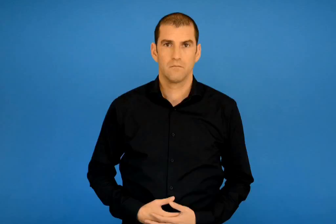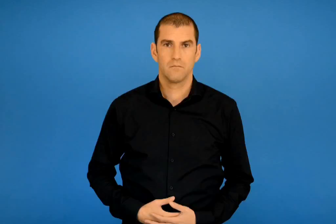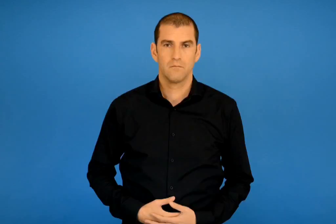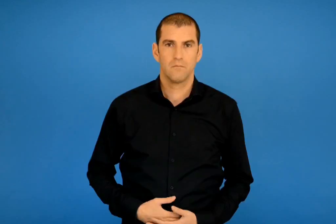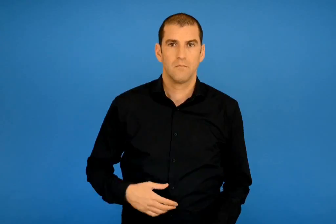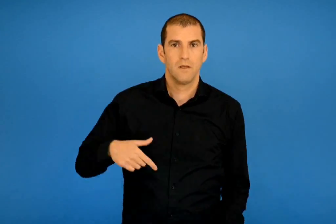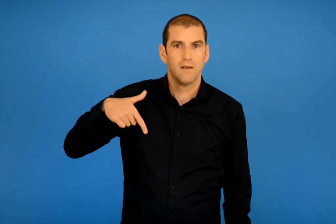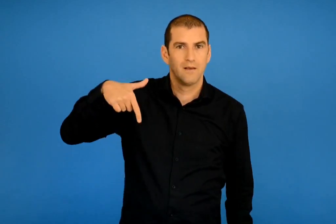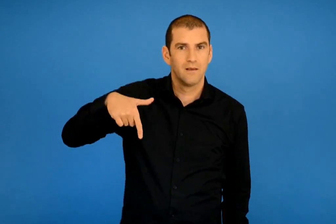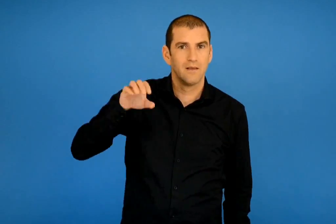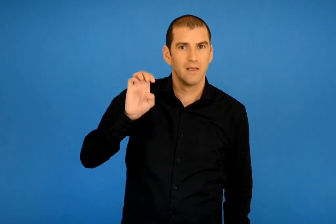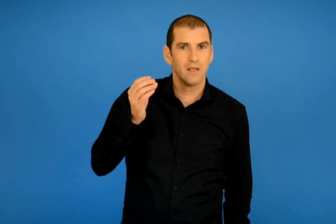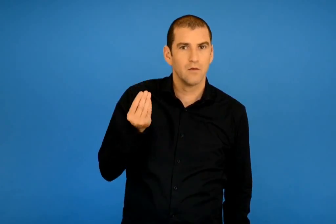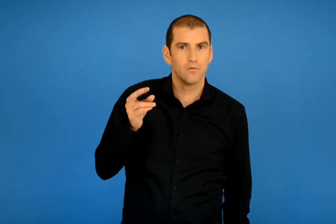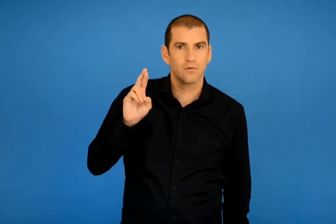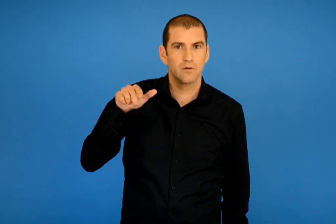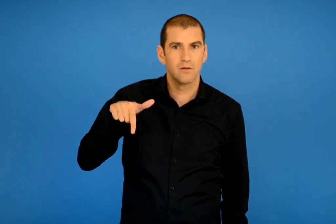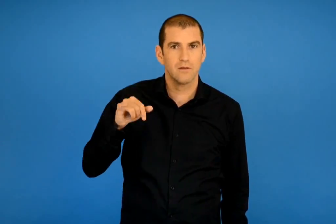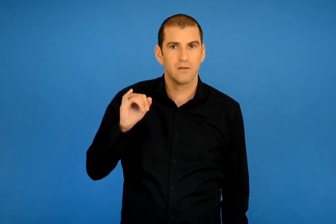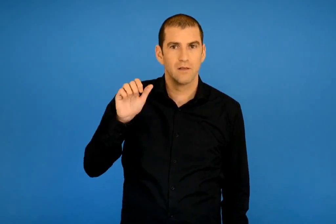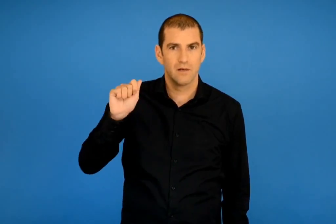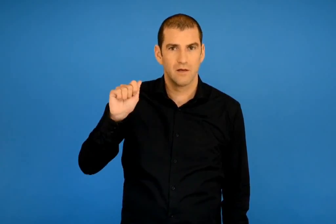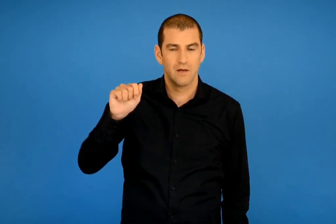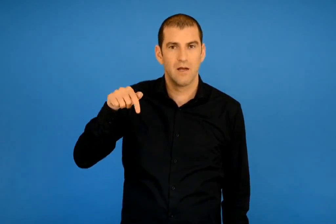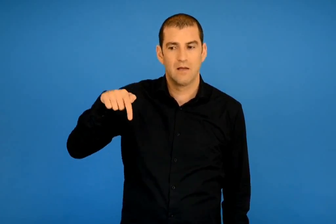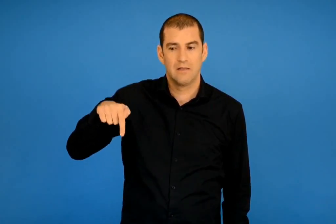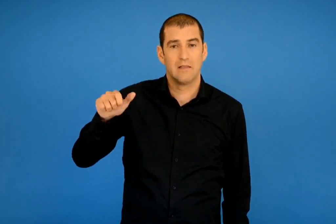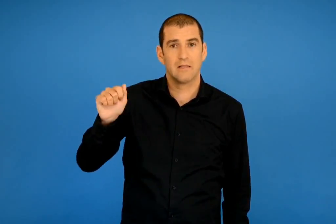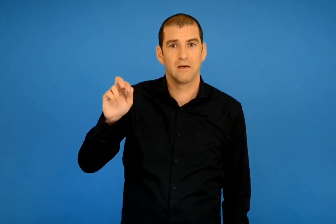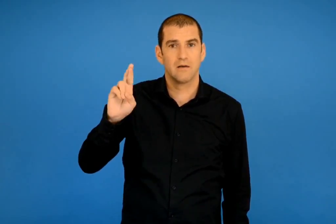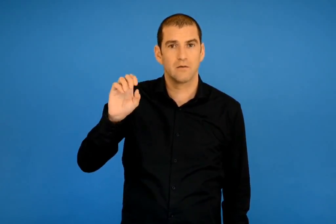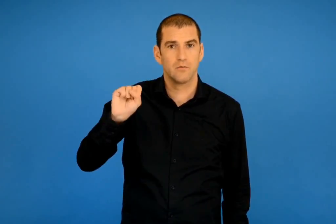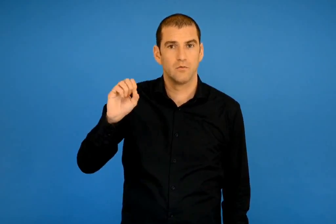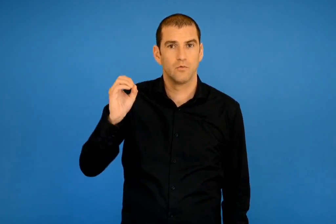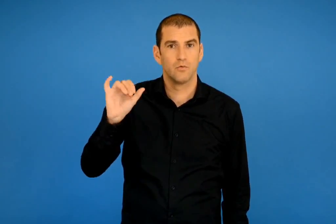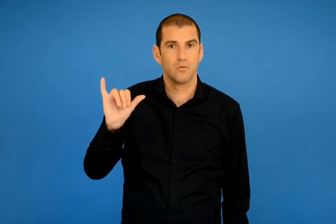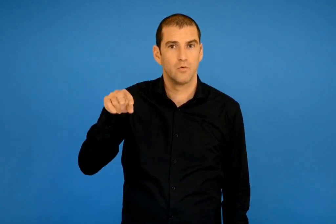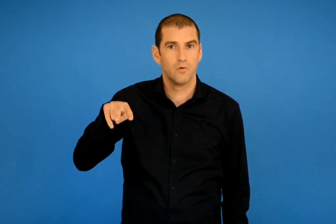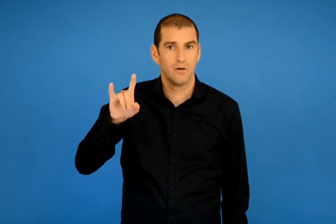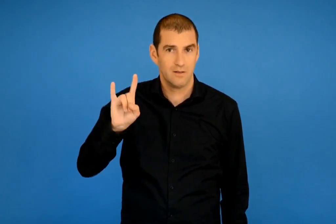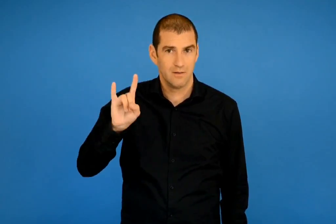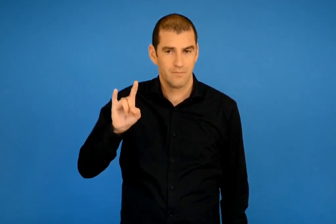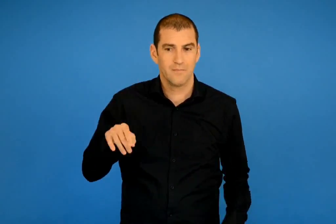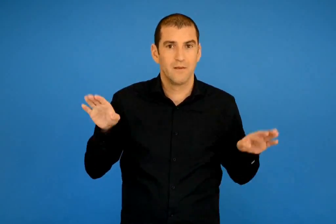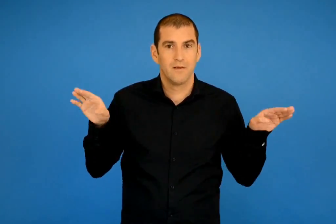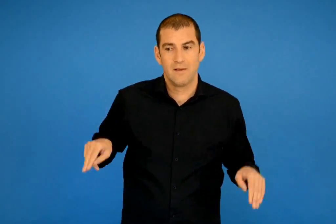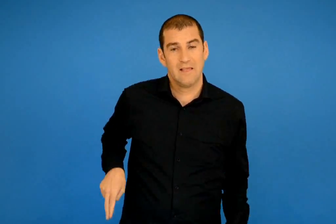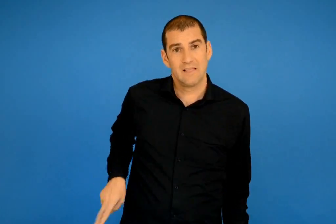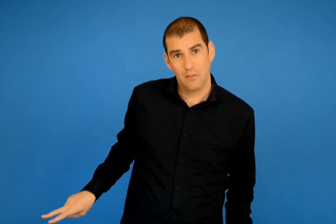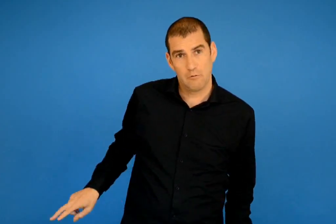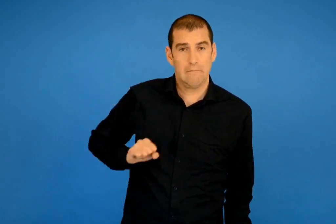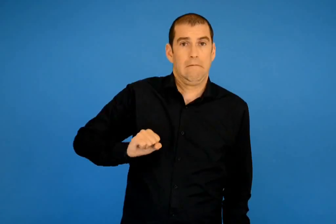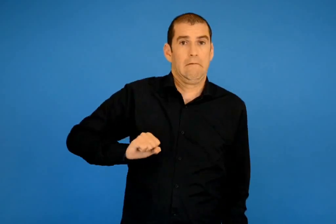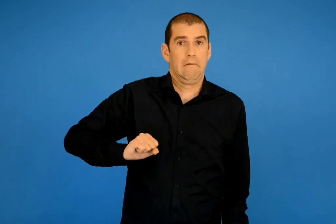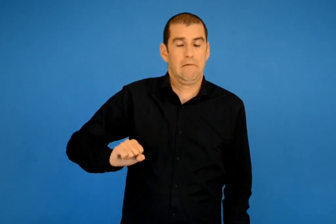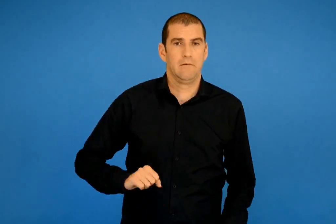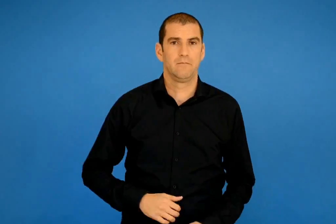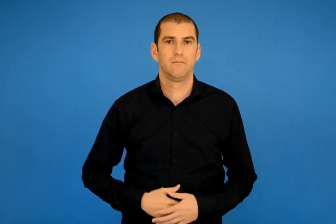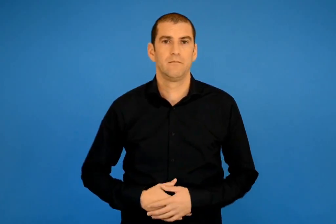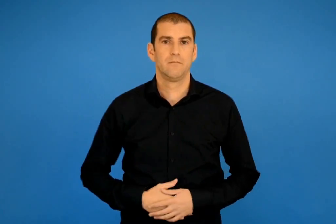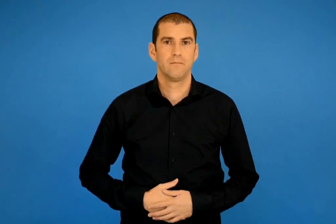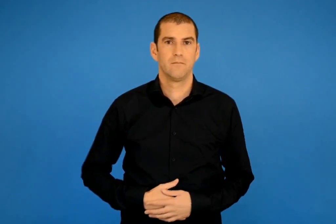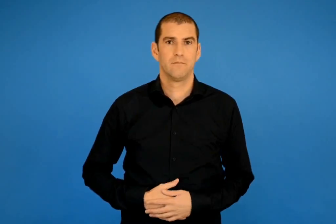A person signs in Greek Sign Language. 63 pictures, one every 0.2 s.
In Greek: γεωργία ταρσουλη το τρομαγμένο χελιδονάκι
